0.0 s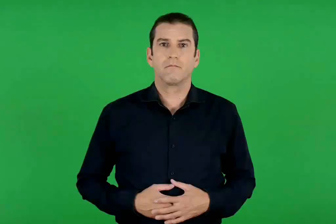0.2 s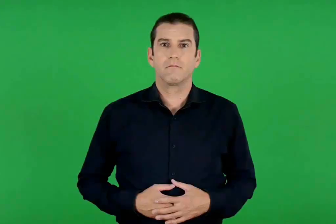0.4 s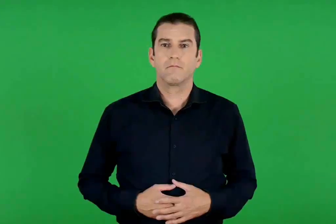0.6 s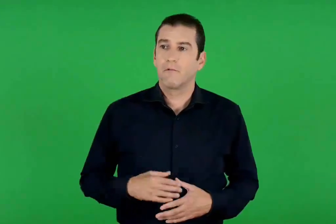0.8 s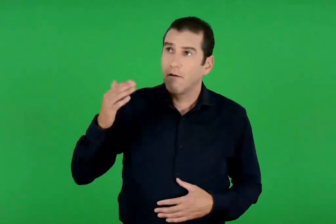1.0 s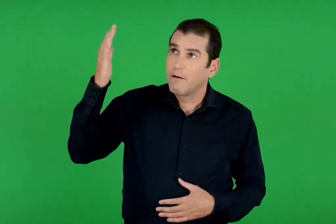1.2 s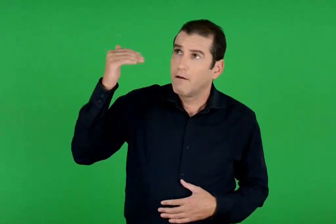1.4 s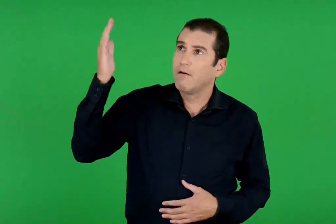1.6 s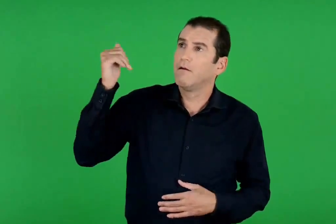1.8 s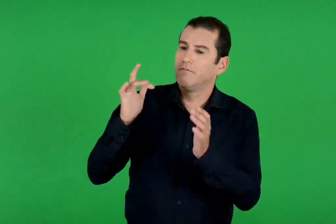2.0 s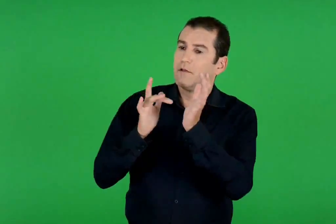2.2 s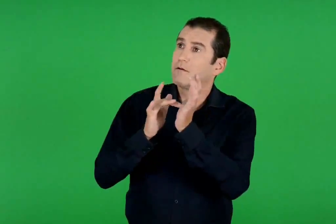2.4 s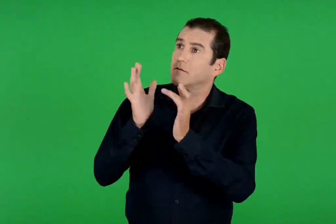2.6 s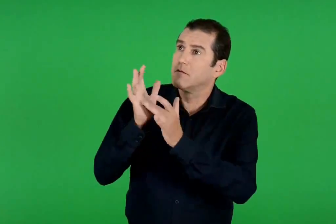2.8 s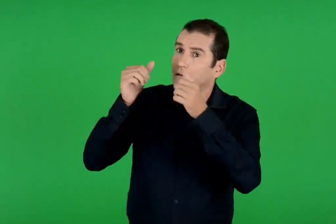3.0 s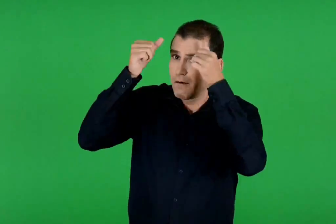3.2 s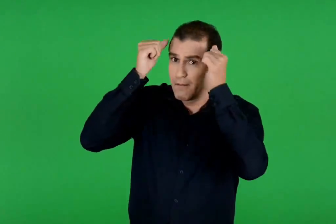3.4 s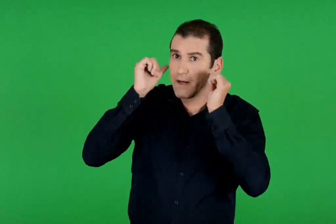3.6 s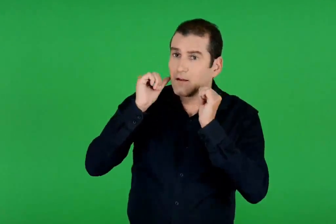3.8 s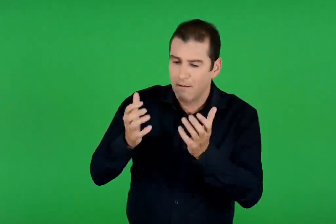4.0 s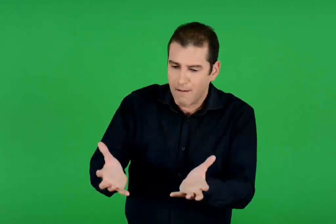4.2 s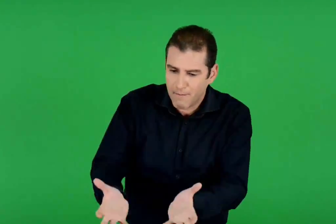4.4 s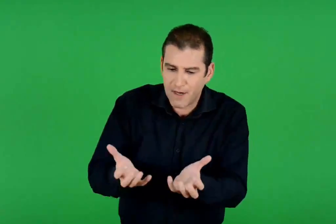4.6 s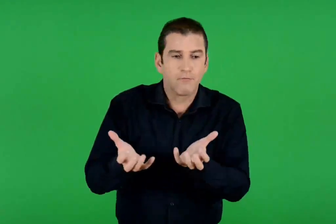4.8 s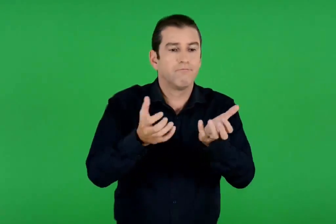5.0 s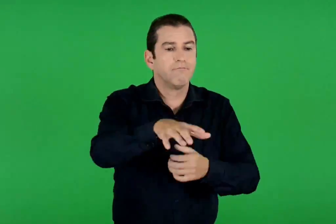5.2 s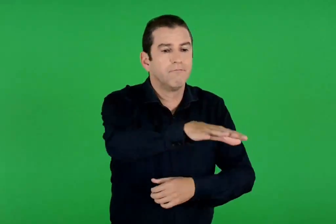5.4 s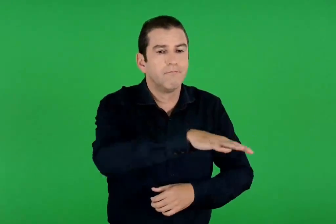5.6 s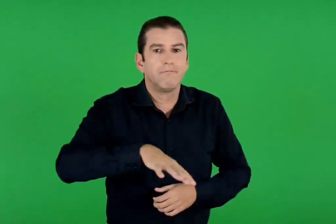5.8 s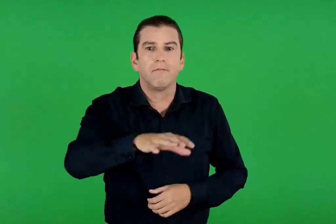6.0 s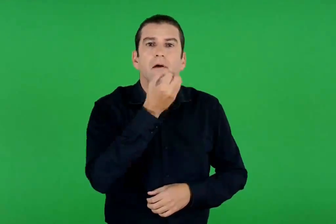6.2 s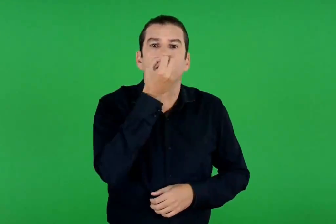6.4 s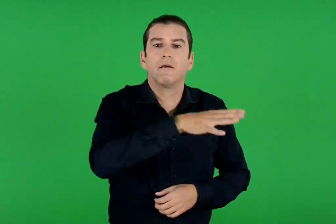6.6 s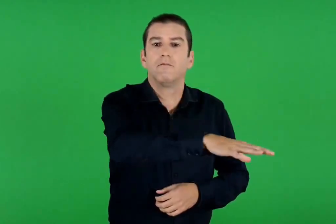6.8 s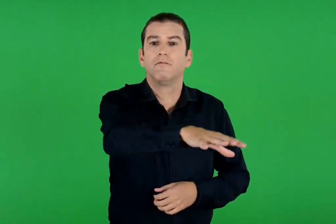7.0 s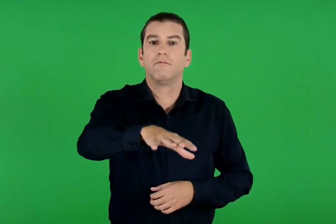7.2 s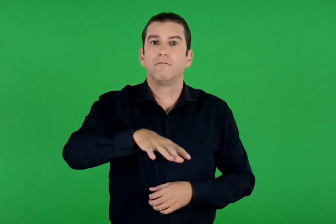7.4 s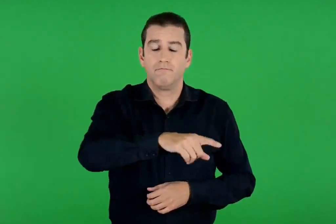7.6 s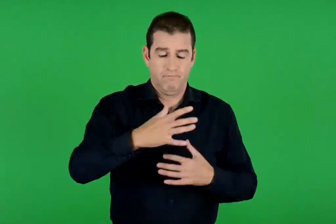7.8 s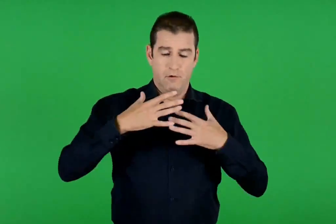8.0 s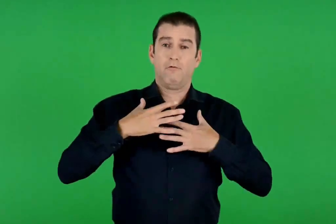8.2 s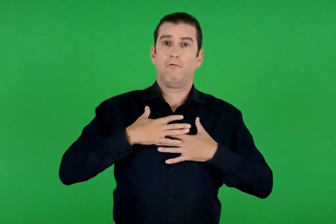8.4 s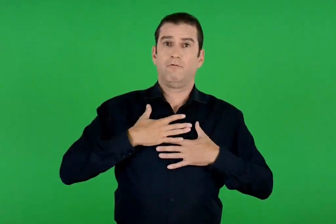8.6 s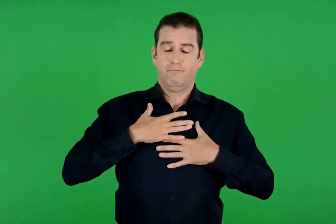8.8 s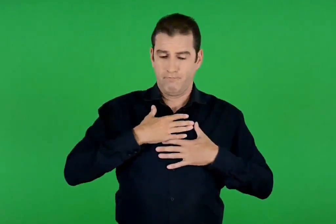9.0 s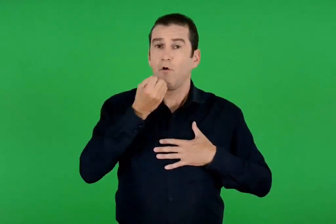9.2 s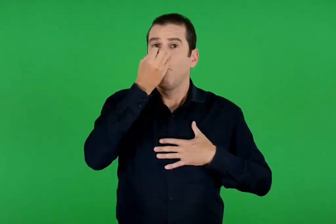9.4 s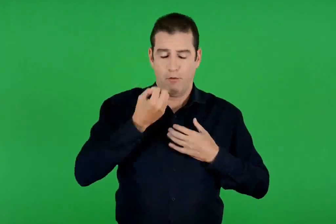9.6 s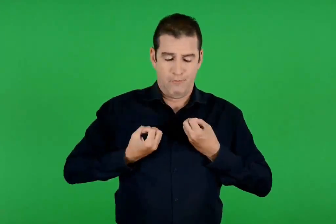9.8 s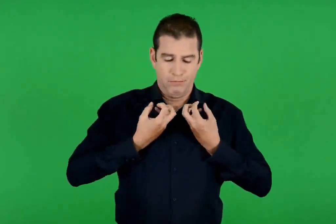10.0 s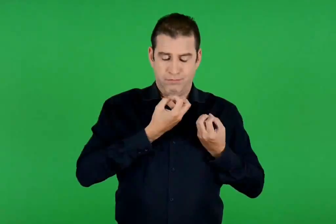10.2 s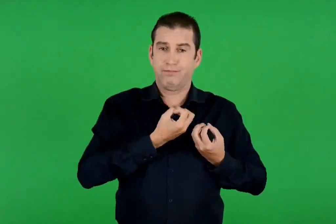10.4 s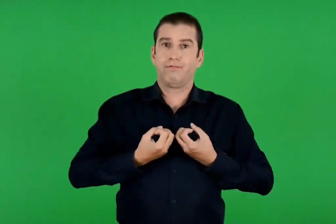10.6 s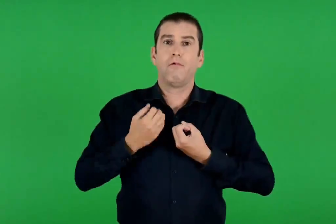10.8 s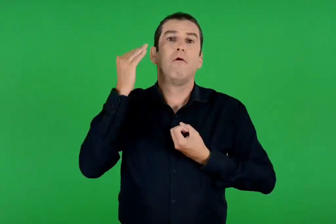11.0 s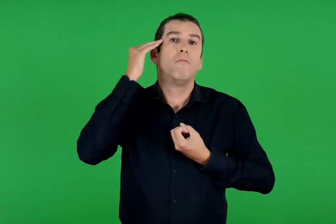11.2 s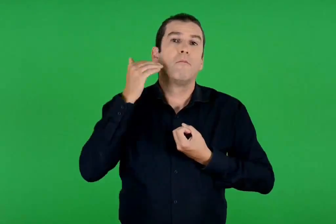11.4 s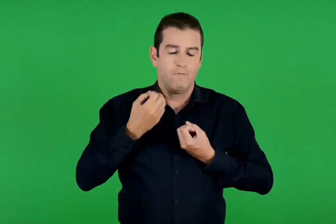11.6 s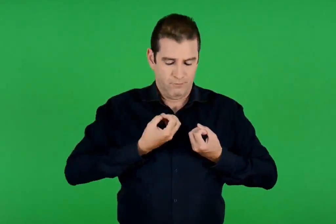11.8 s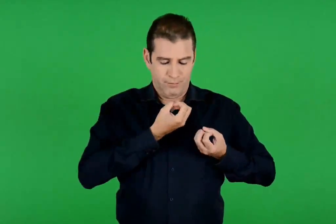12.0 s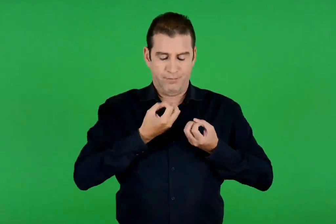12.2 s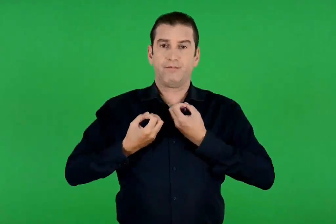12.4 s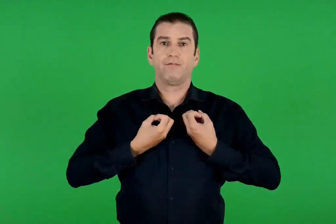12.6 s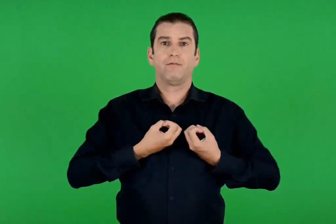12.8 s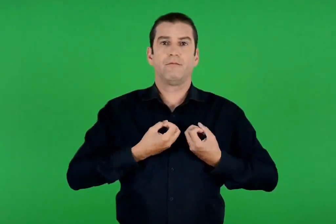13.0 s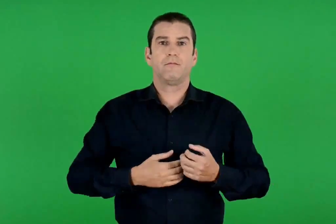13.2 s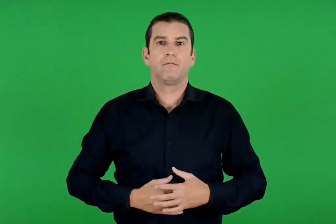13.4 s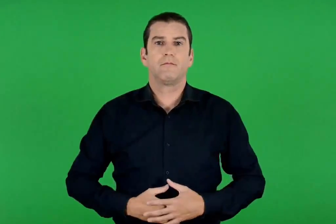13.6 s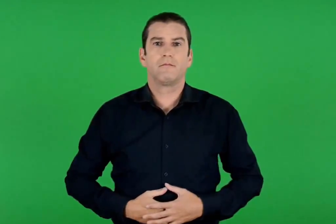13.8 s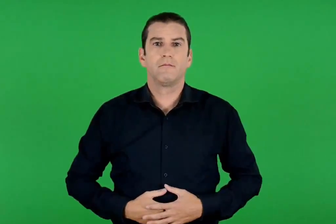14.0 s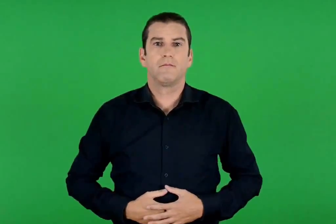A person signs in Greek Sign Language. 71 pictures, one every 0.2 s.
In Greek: έλα χριστέ και παναγιά και το στους μπαξέδες και γέμισε τους κόρφους του λουλούδια , μενεξέδες
